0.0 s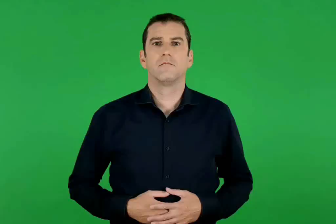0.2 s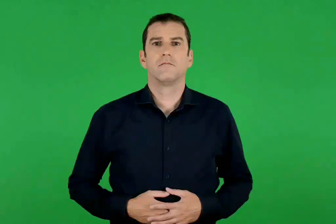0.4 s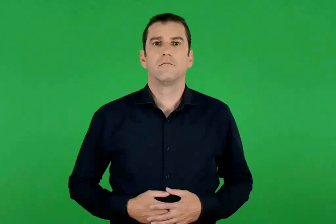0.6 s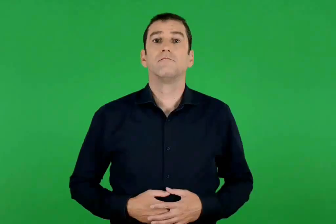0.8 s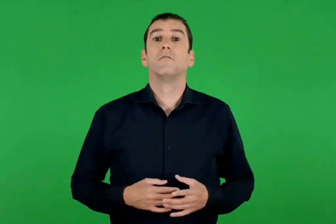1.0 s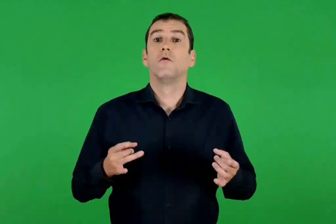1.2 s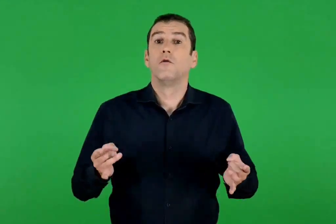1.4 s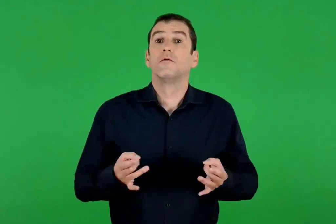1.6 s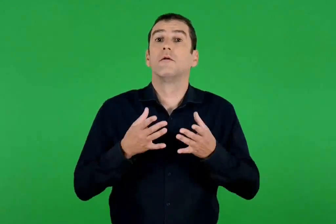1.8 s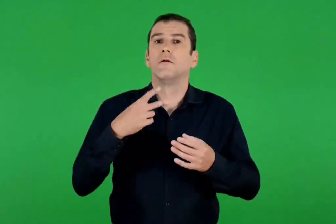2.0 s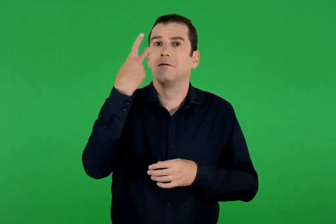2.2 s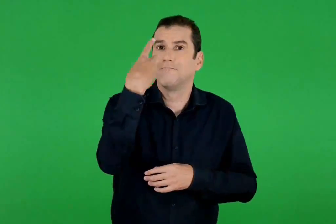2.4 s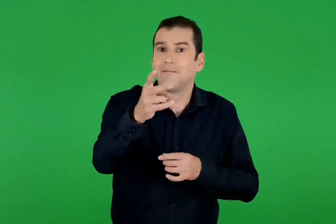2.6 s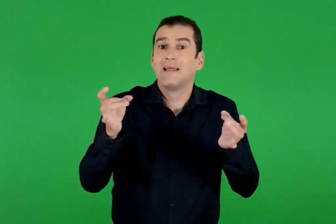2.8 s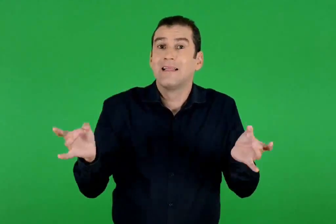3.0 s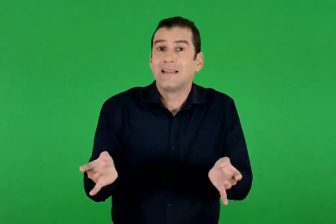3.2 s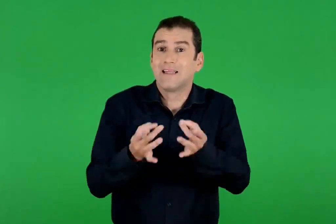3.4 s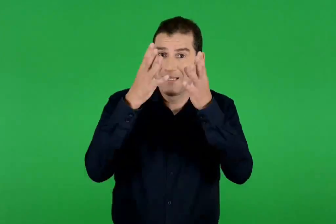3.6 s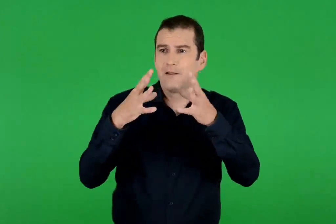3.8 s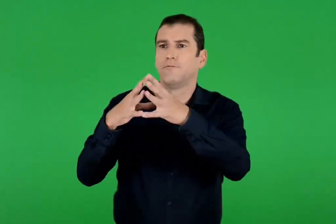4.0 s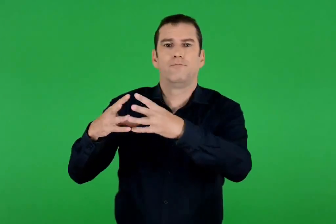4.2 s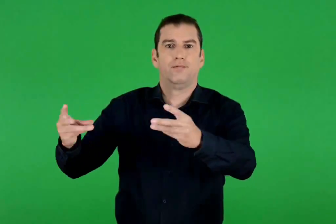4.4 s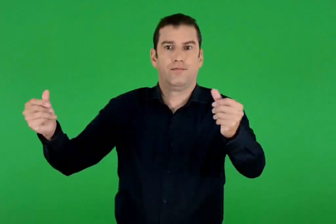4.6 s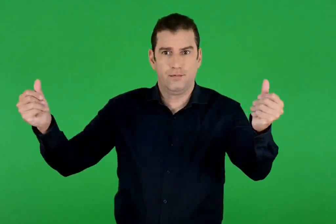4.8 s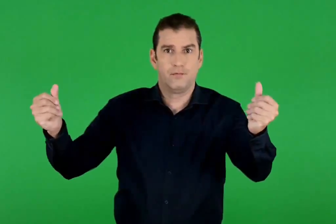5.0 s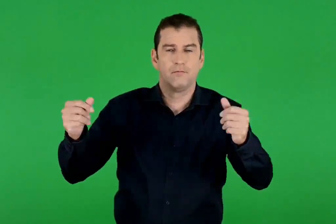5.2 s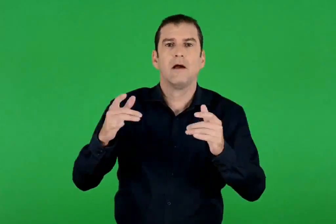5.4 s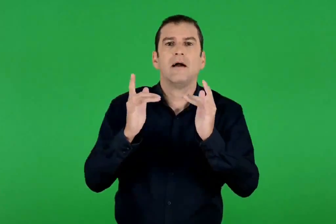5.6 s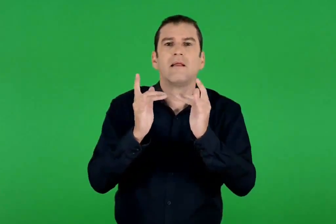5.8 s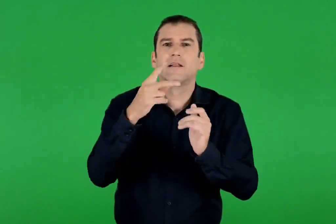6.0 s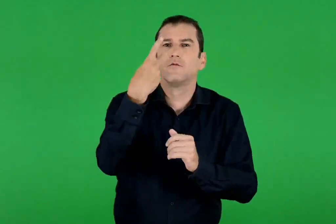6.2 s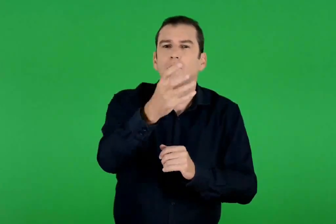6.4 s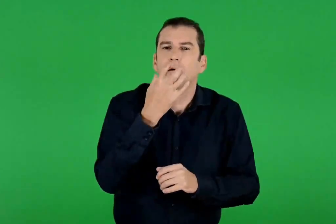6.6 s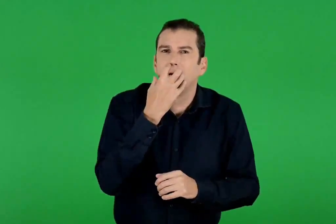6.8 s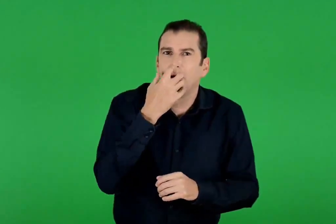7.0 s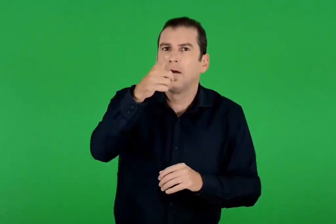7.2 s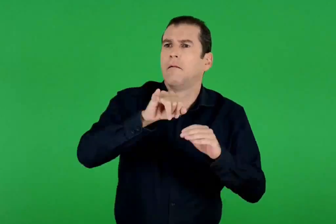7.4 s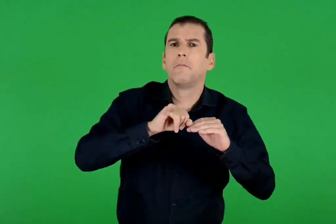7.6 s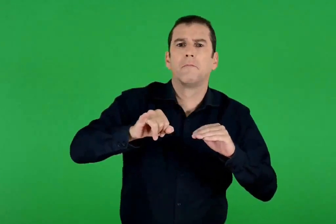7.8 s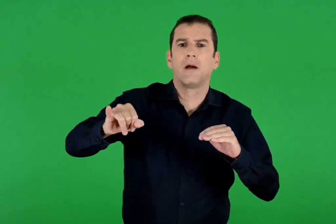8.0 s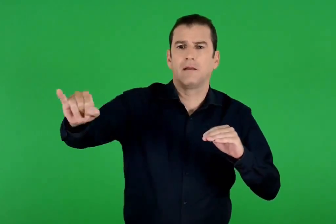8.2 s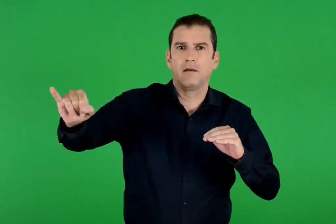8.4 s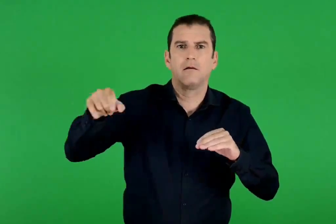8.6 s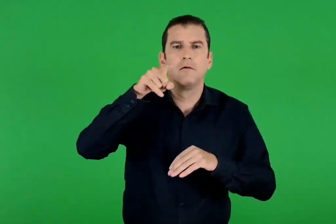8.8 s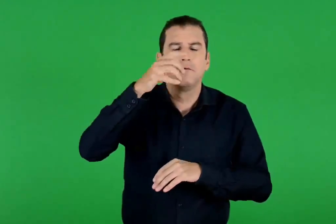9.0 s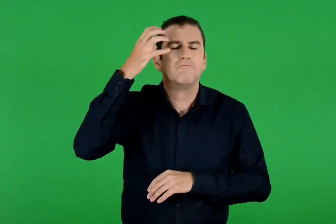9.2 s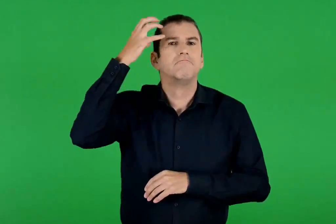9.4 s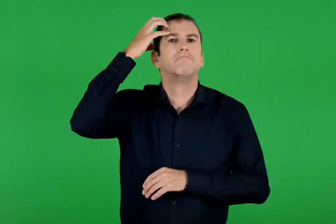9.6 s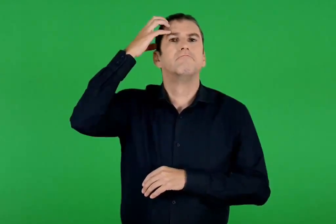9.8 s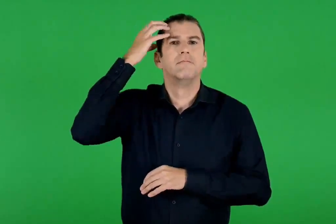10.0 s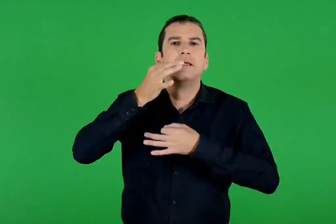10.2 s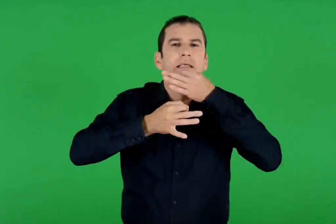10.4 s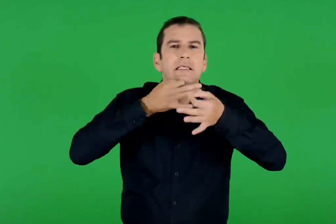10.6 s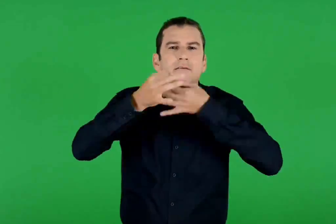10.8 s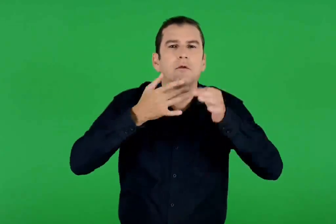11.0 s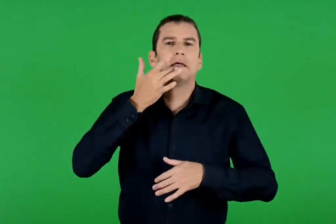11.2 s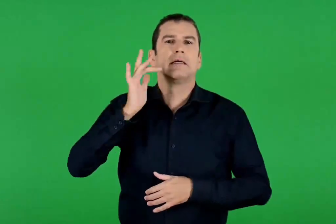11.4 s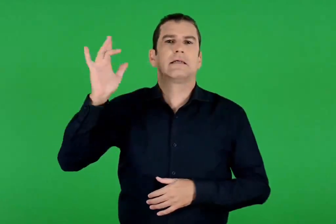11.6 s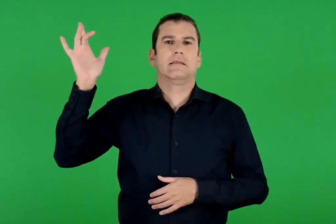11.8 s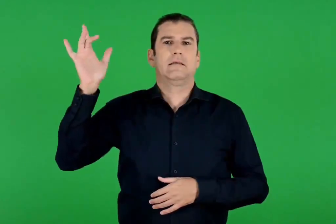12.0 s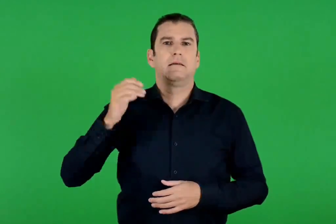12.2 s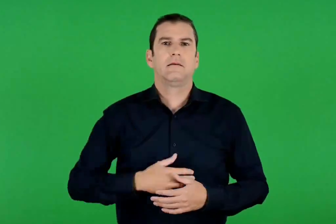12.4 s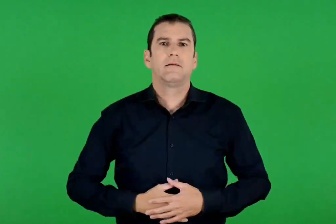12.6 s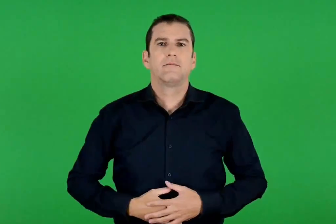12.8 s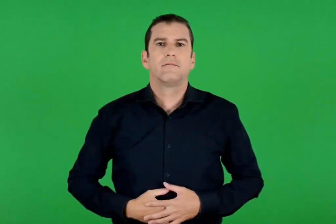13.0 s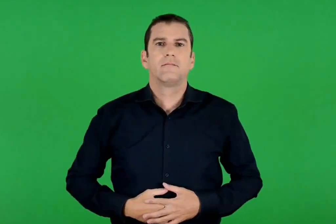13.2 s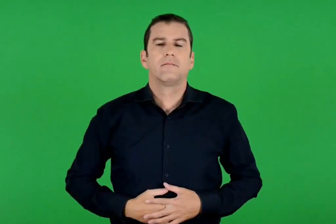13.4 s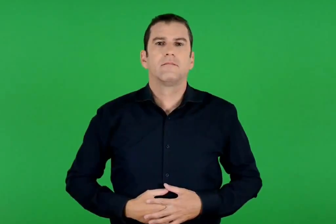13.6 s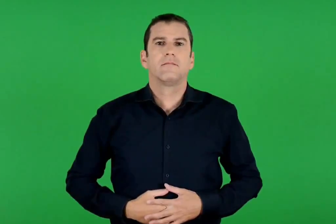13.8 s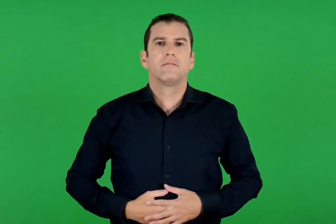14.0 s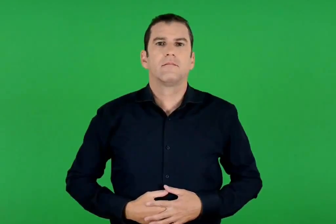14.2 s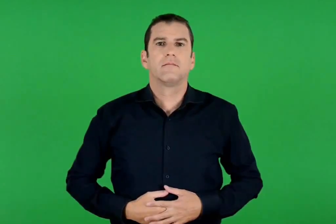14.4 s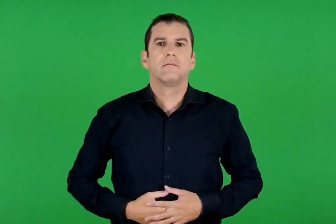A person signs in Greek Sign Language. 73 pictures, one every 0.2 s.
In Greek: όταν η τύχη σου θα είναι φευγάτη , και συ μακριά από το ζεστό σου κρεβάτι , τότε θυμήσου τη χρυσή συμβουλή
